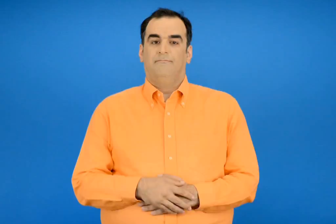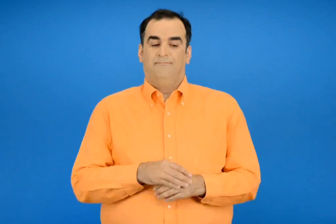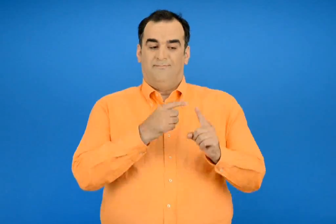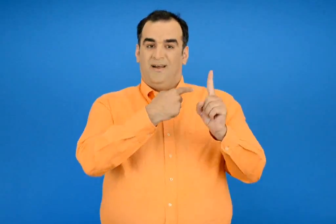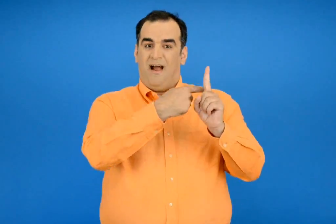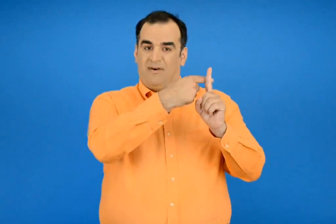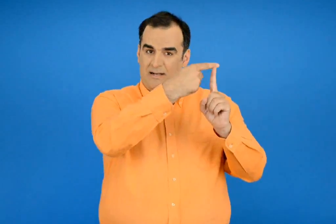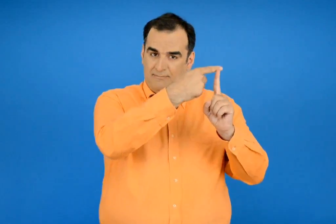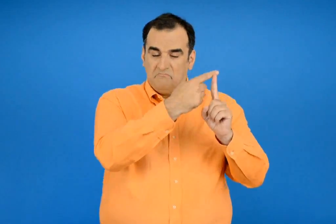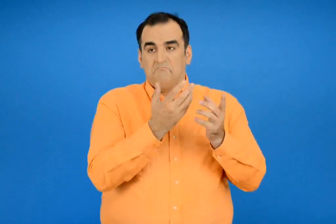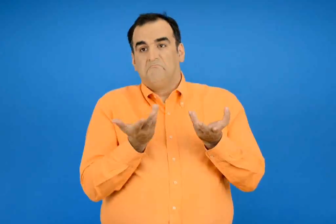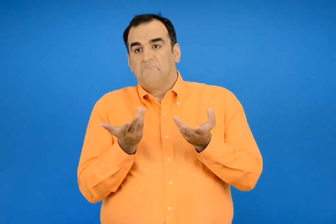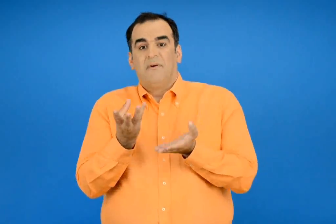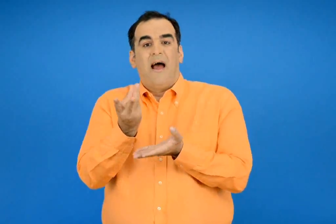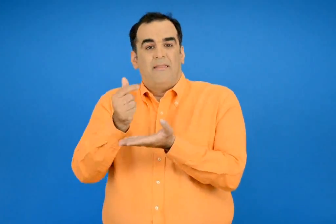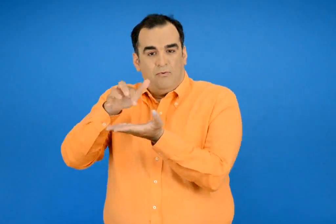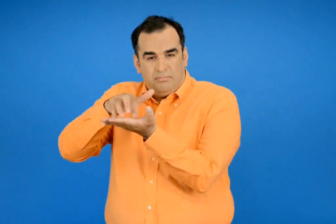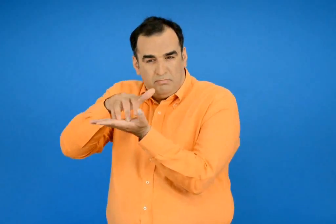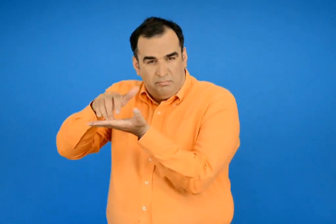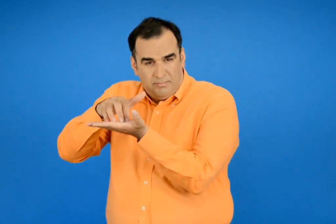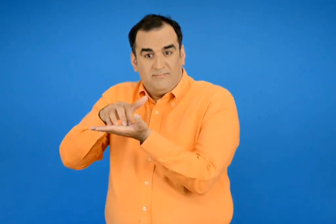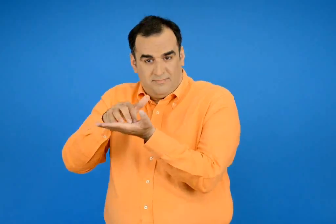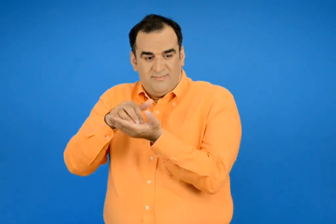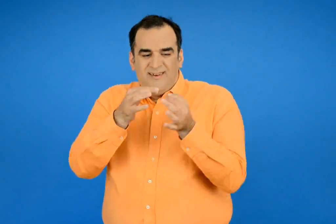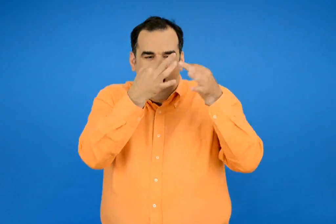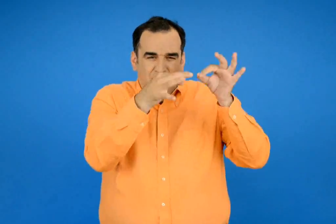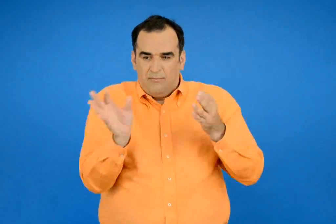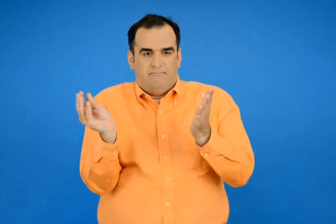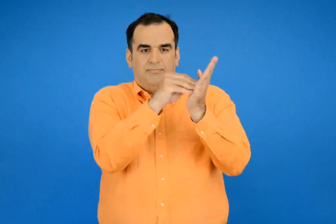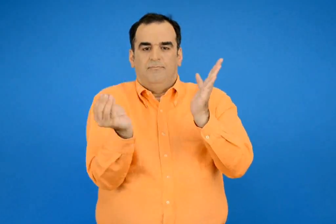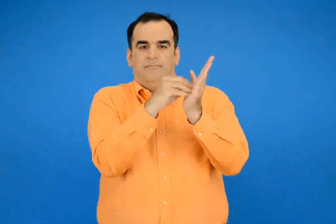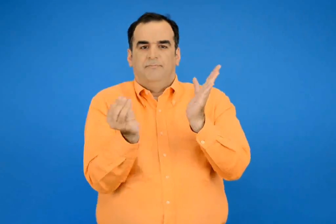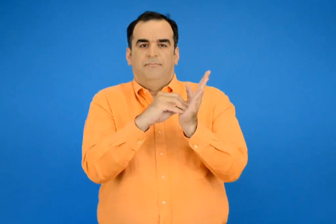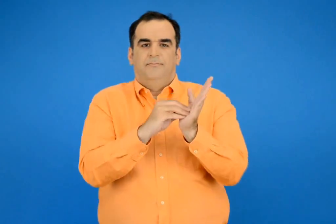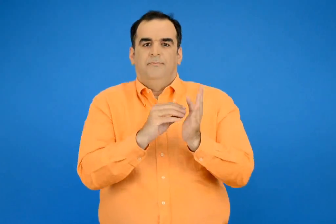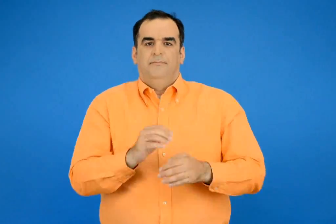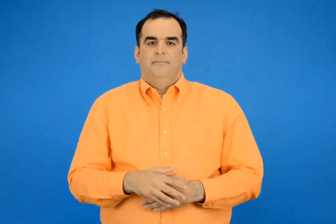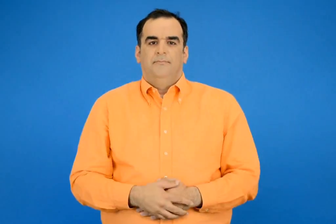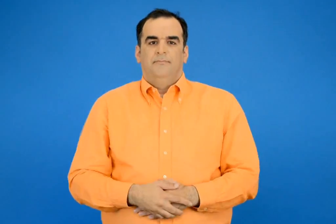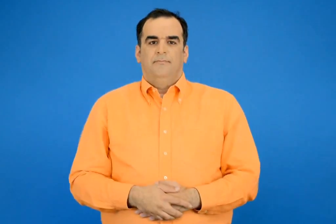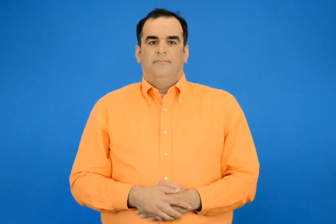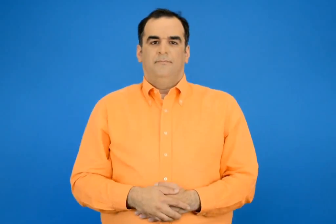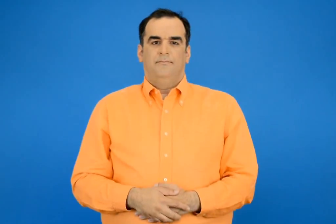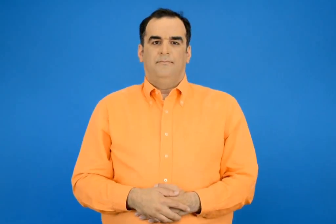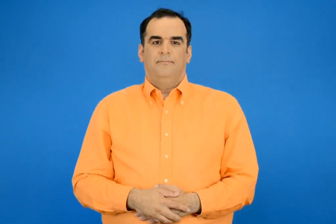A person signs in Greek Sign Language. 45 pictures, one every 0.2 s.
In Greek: χρησιμοποιώντας τον άβακα η την αριθμομηχανή συμπληρώνω τον πίνακα με τους αριθμούς που λείπουν
